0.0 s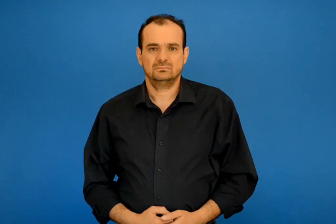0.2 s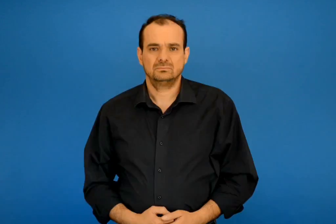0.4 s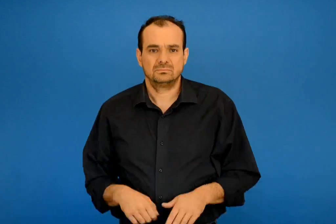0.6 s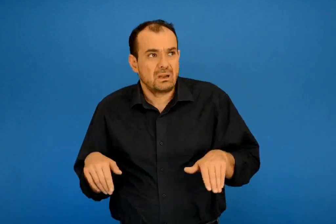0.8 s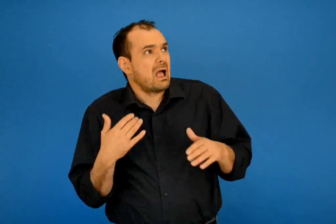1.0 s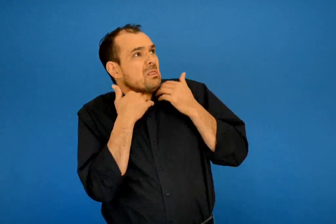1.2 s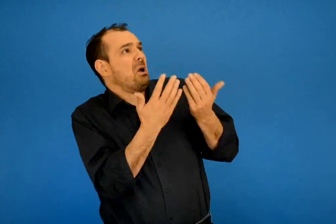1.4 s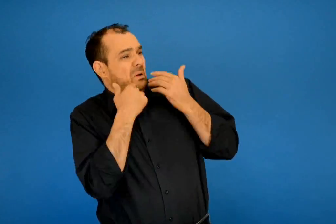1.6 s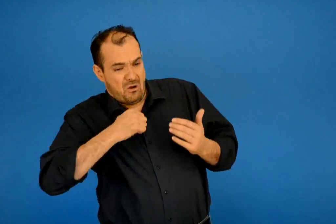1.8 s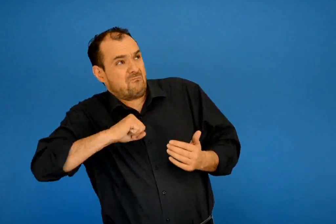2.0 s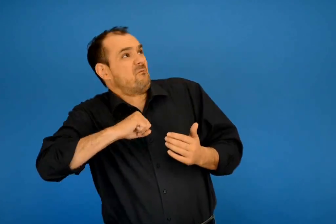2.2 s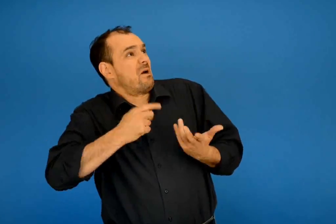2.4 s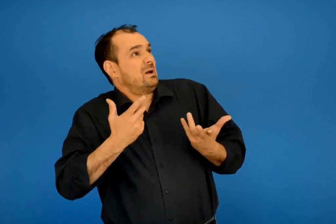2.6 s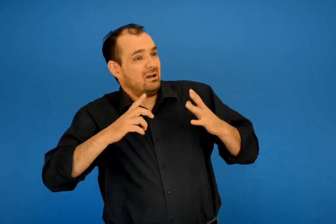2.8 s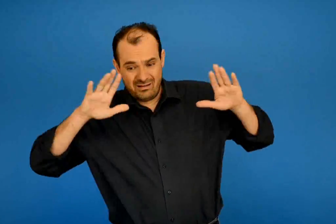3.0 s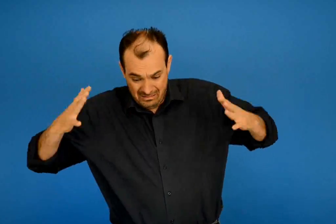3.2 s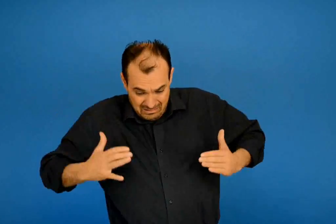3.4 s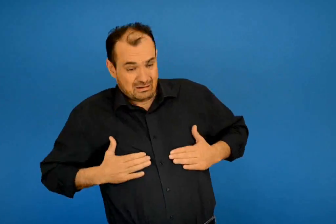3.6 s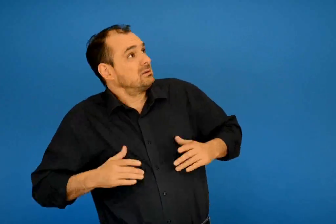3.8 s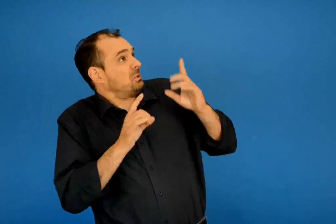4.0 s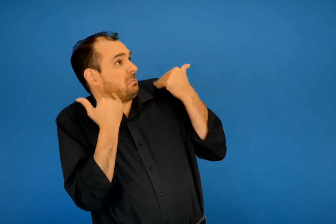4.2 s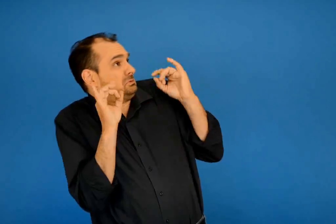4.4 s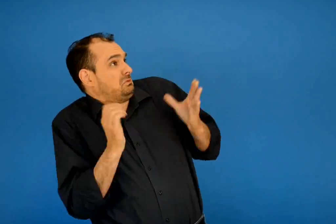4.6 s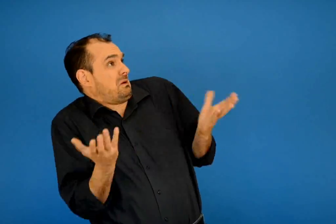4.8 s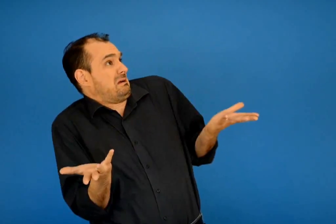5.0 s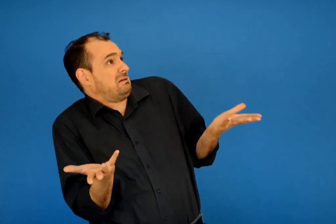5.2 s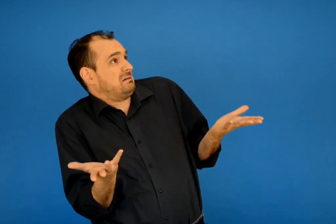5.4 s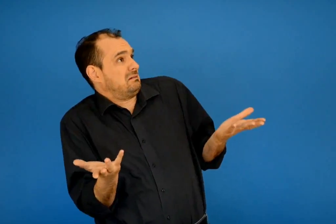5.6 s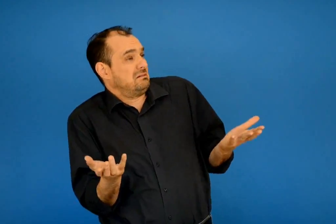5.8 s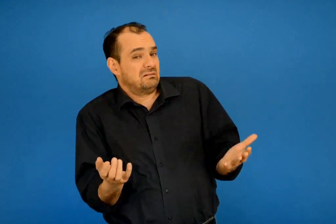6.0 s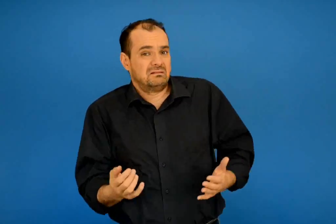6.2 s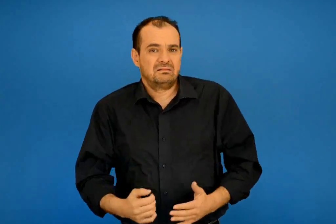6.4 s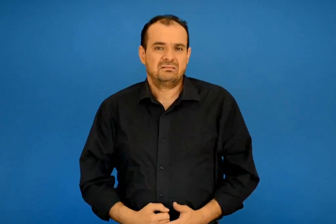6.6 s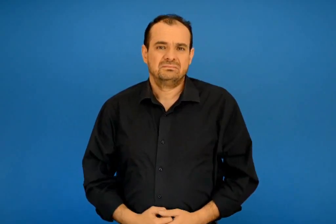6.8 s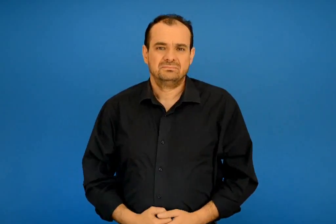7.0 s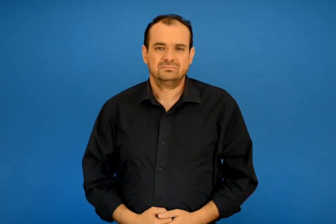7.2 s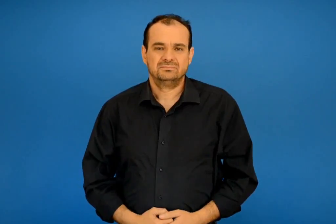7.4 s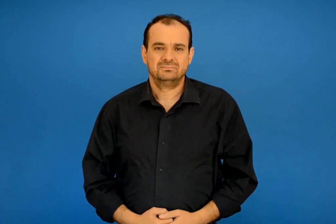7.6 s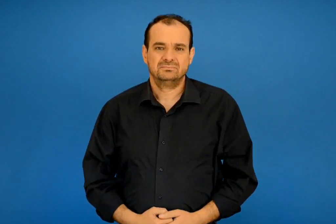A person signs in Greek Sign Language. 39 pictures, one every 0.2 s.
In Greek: δεν μπορώ φώναξε ξανά ο ντε - ε - ε φοβάμαι εγώ δε βλέπω κανένα να με κρατά
